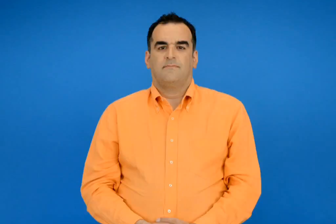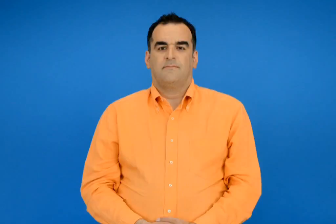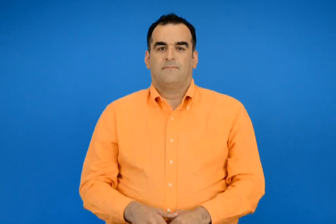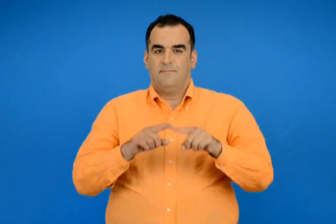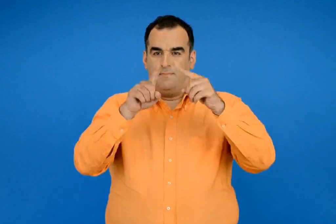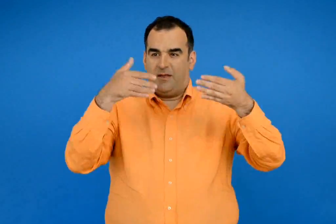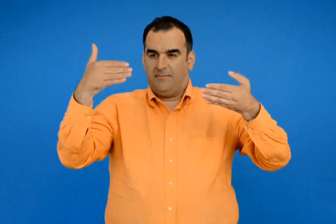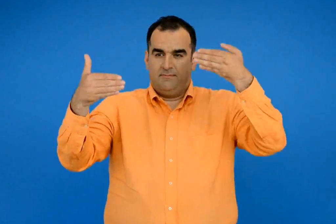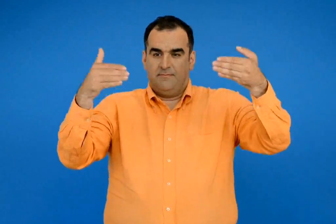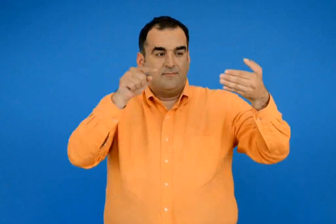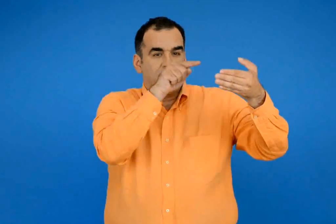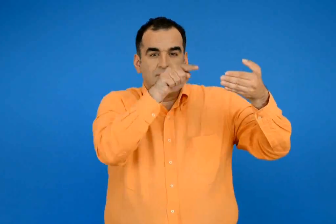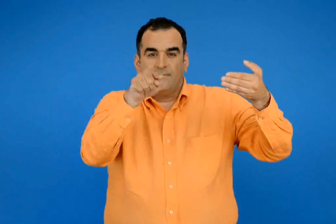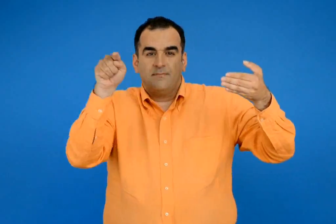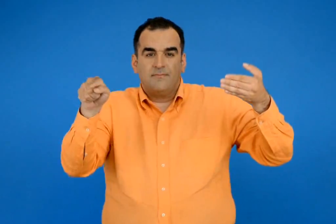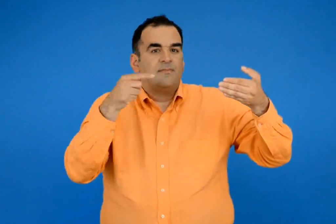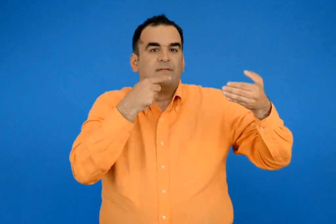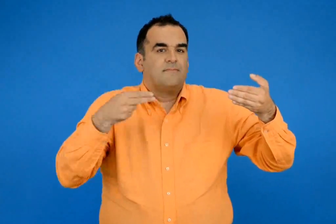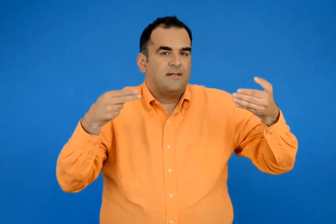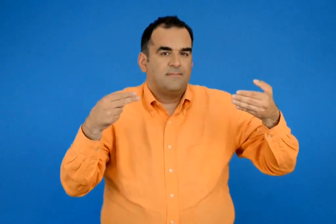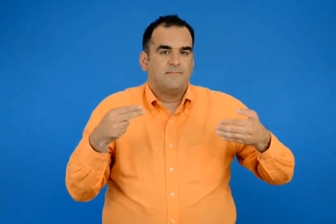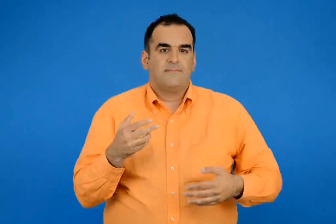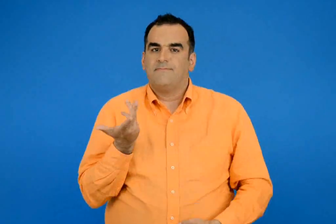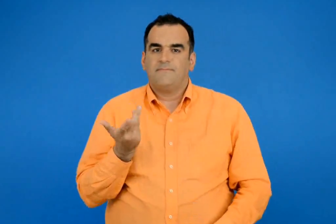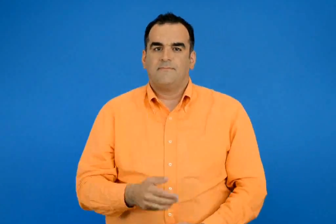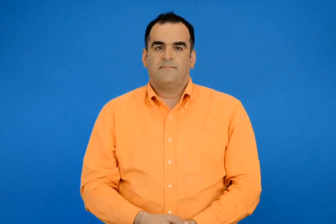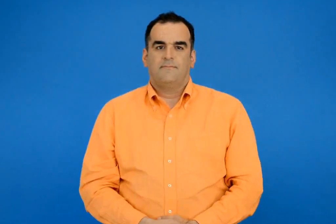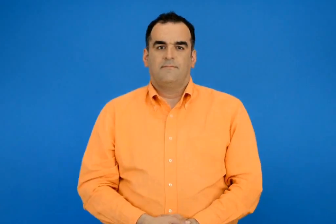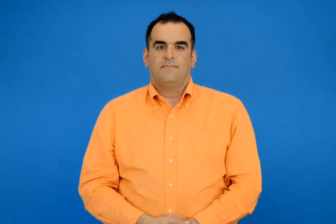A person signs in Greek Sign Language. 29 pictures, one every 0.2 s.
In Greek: ποια είναι η σημασία κάθε πινακίδας ;
